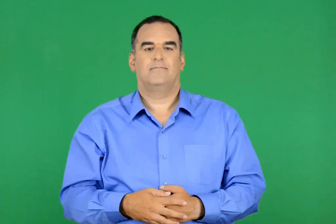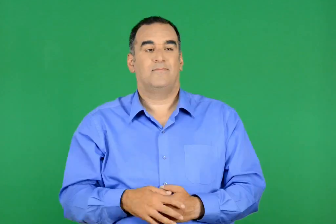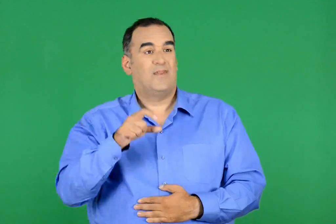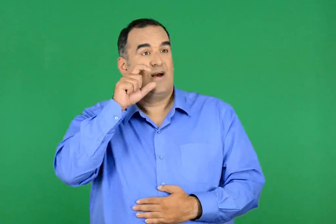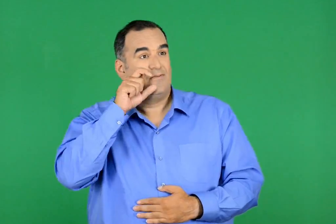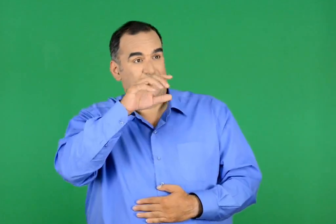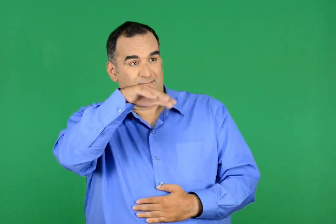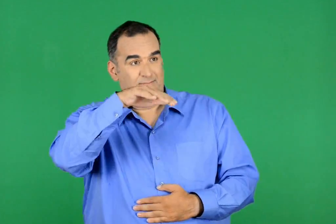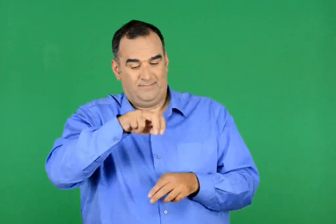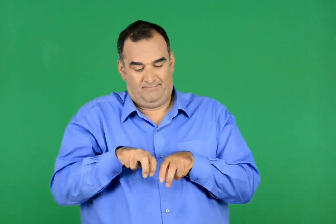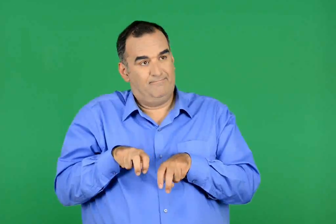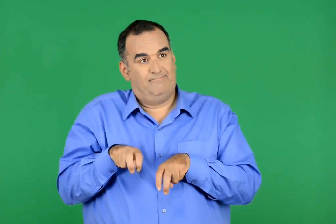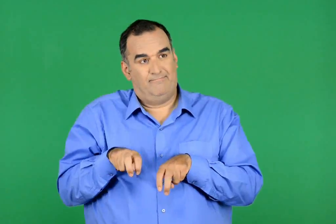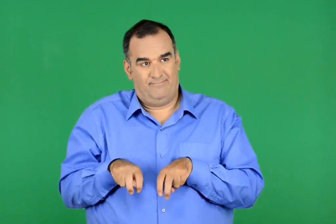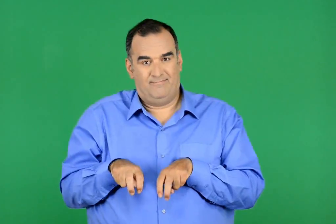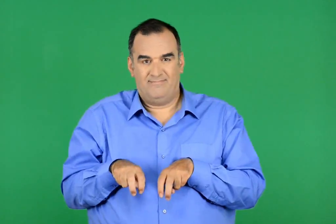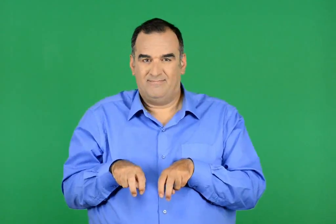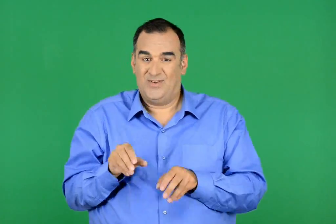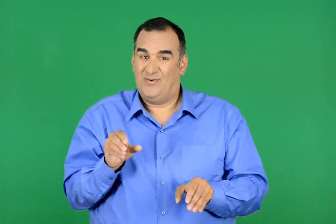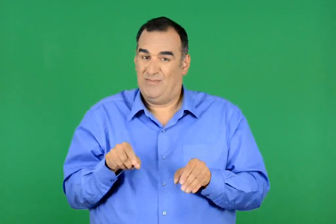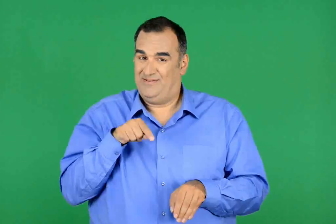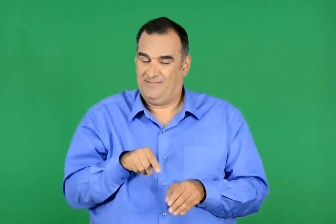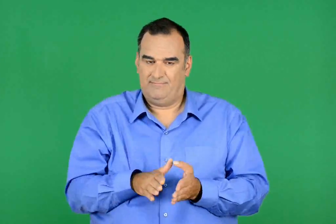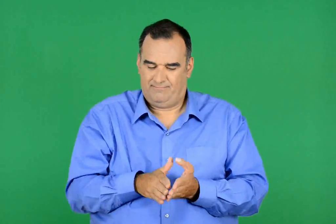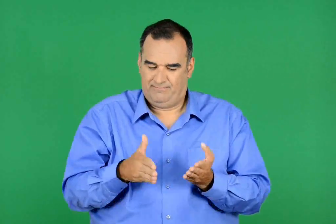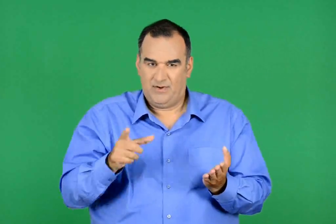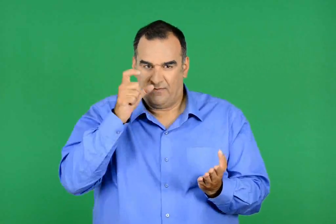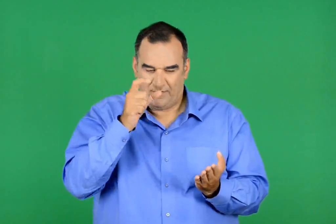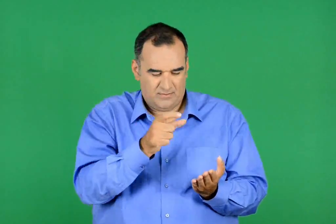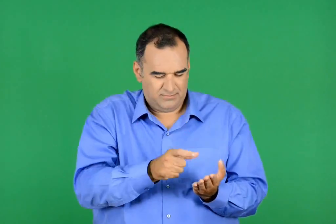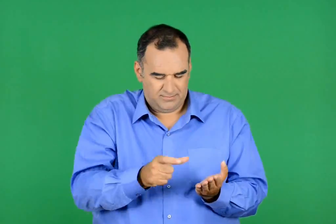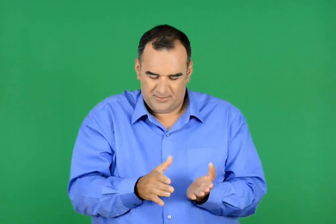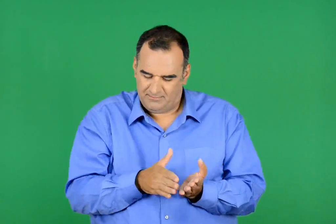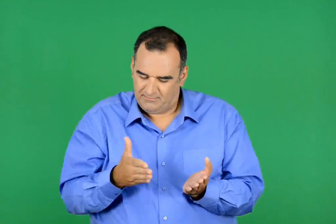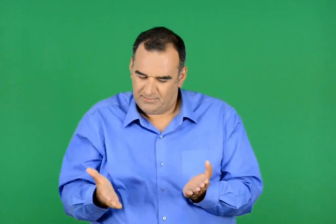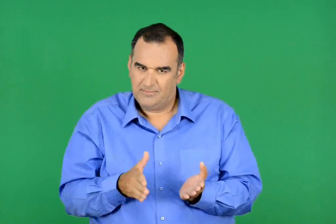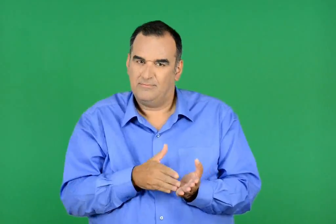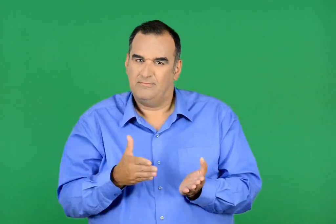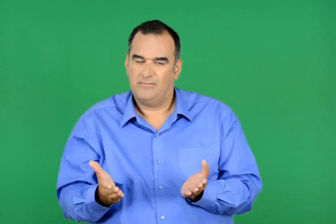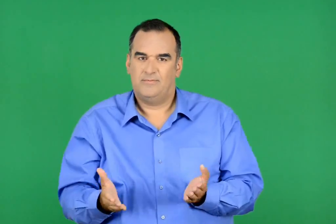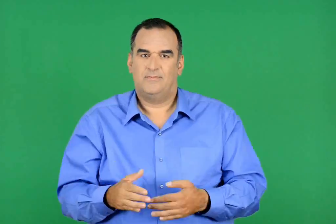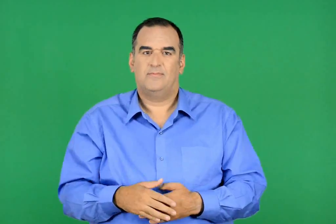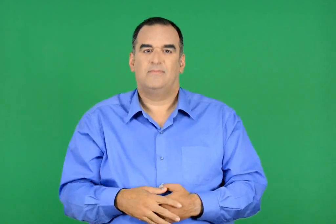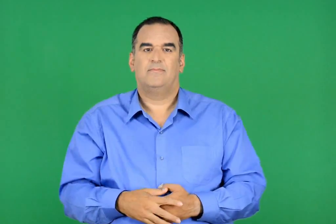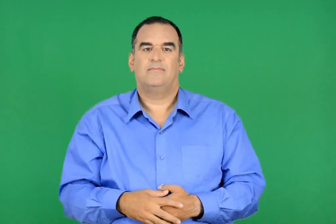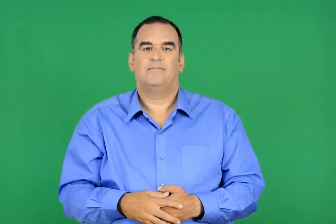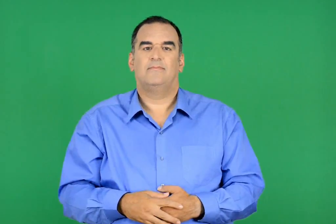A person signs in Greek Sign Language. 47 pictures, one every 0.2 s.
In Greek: έλα κοντά µου , να σου δείξω κάτι , αρνό. το ρομπότ άνοιξε ένα άλµπουµ µε φωτογραφίες
